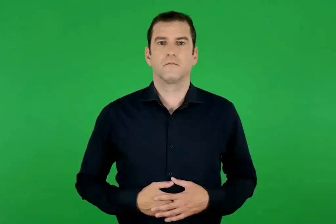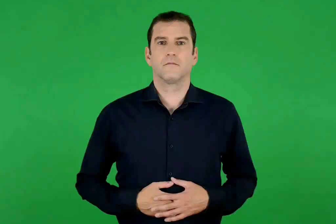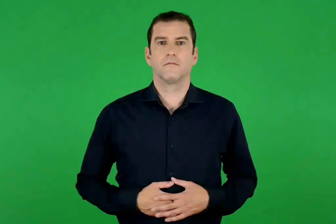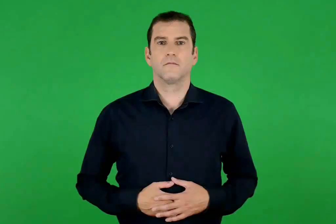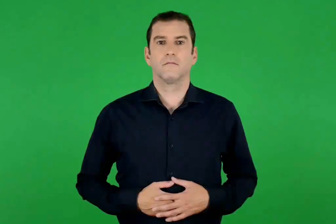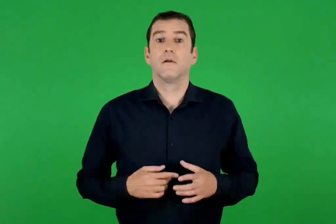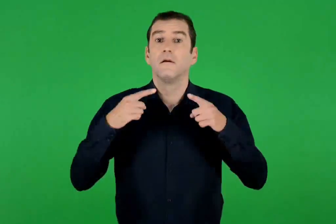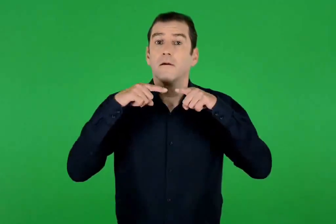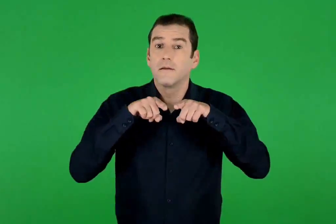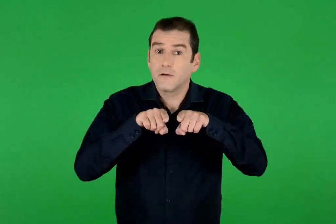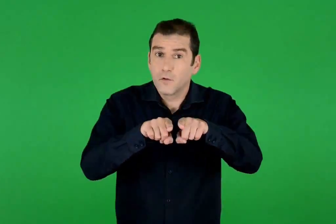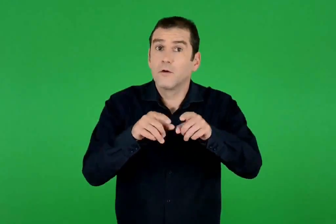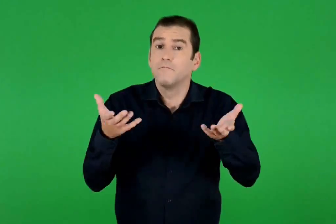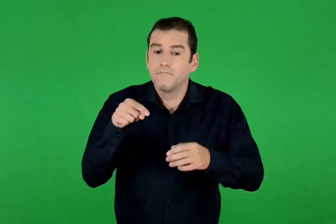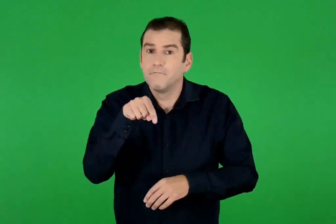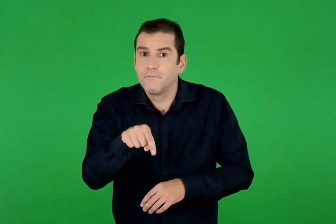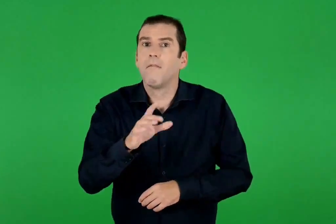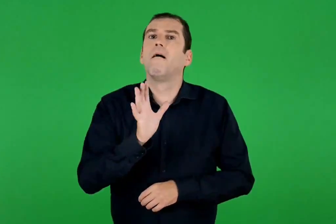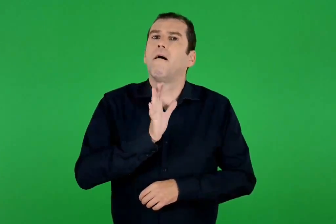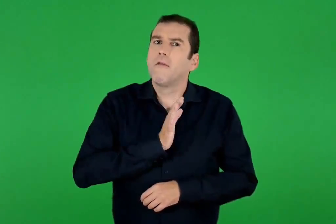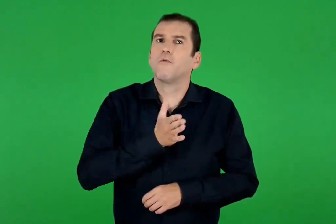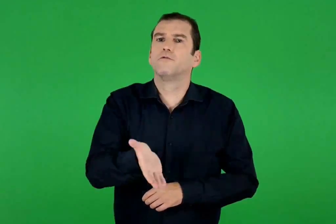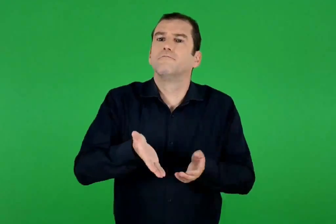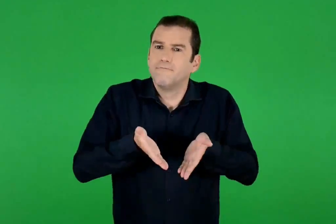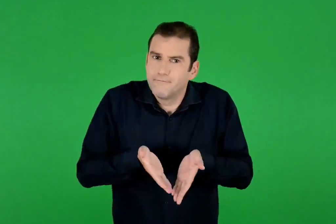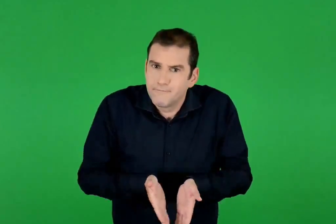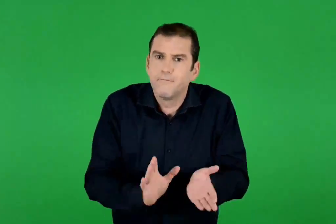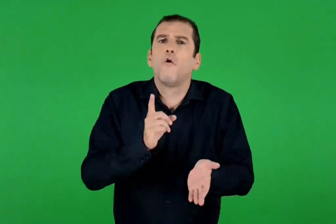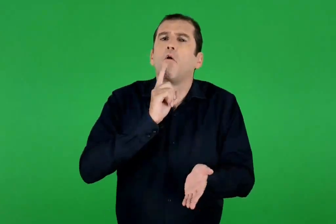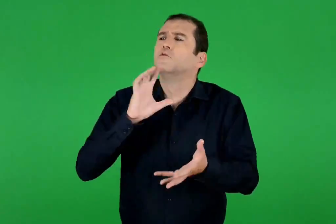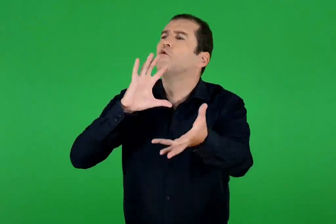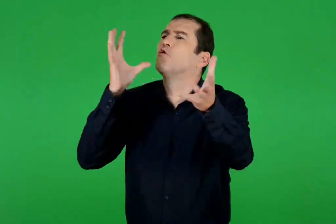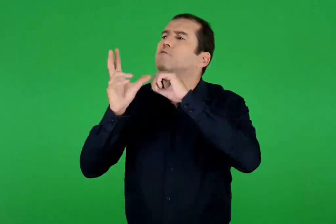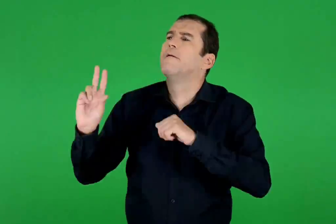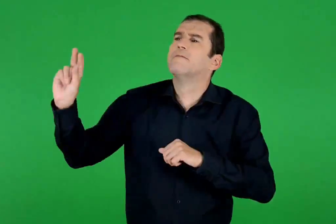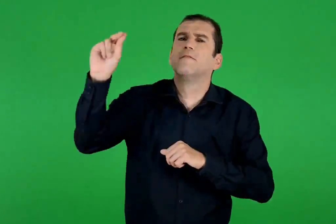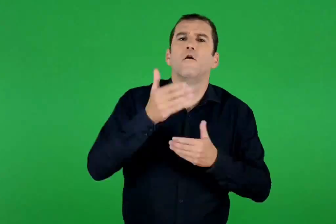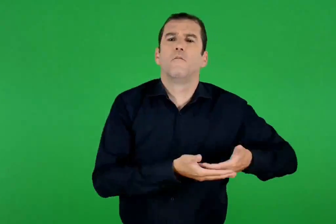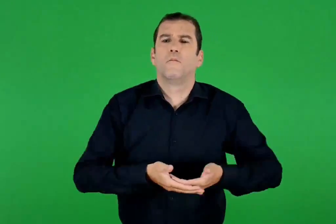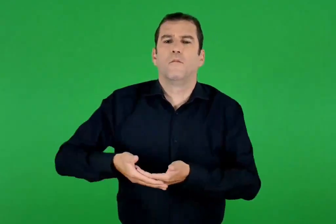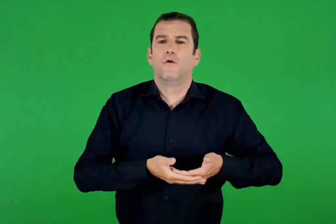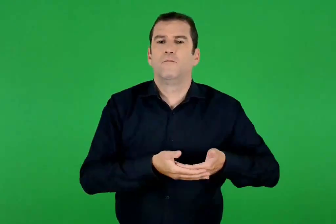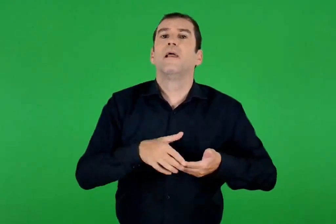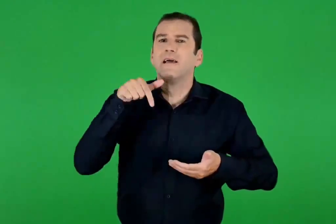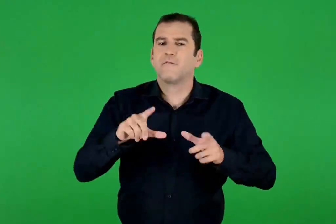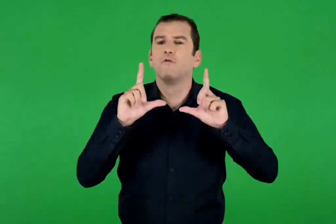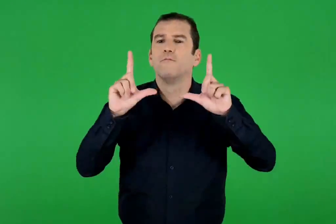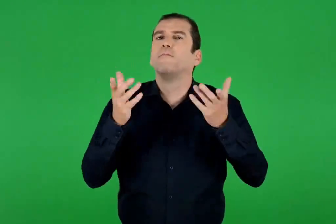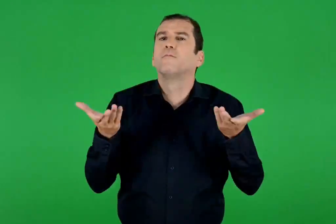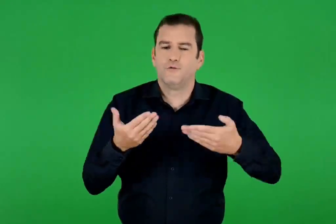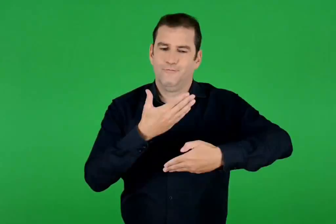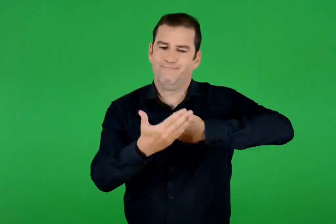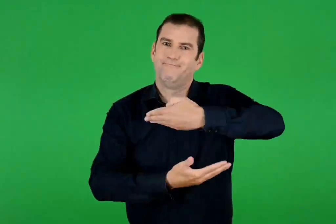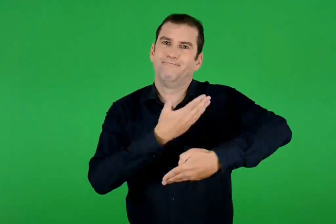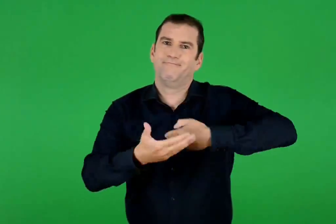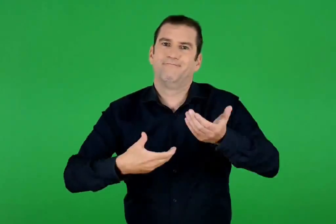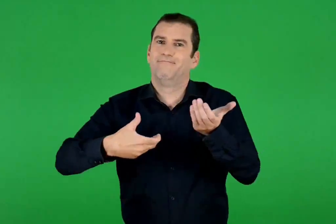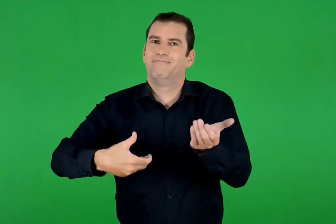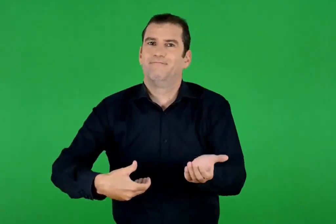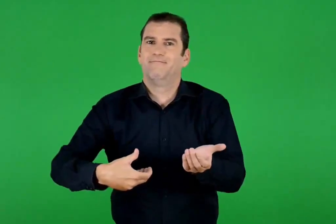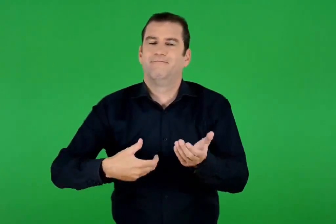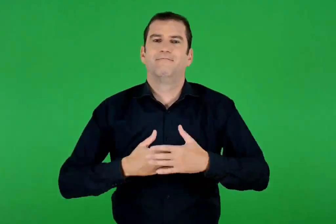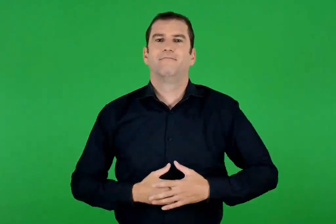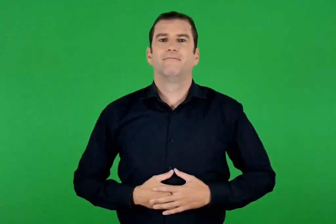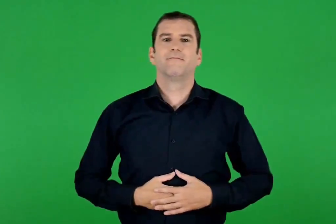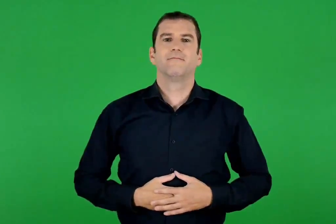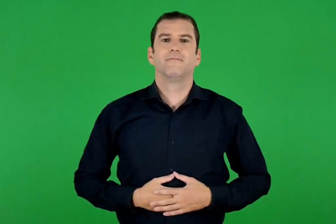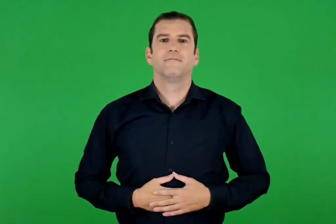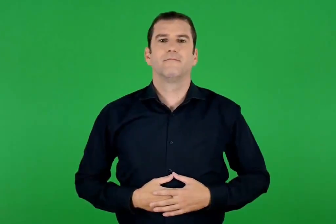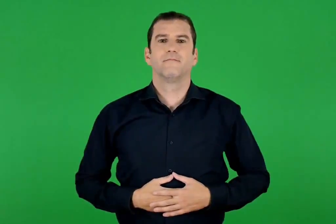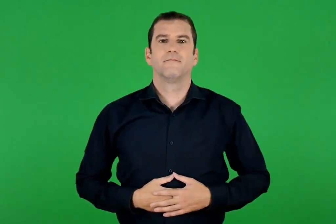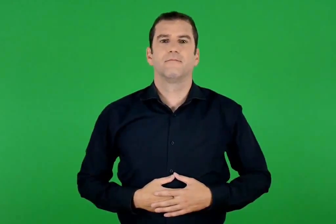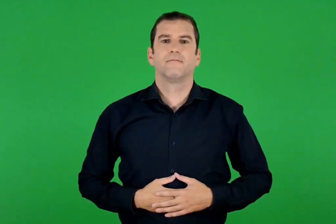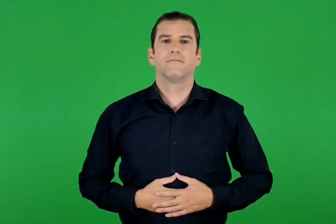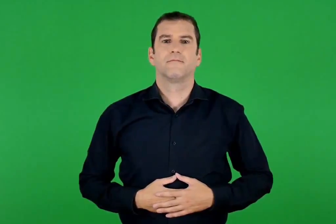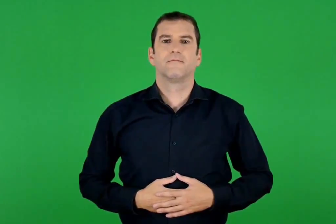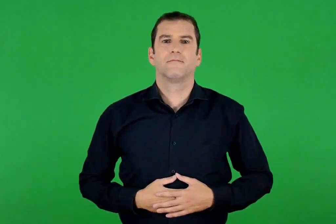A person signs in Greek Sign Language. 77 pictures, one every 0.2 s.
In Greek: ταυτόχρονα , όμως , είναι και άνθρωπος που γεννήθηκε , όπως όλα τα μωράκια στον κόσμο , και για αυτό εικονίζεται με τα σπάργανά του
